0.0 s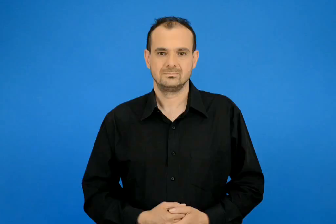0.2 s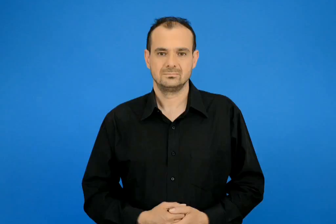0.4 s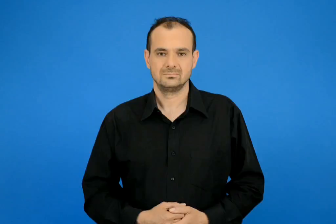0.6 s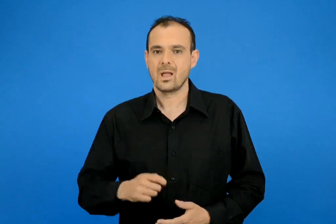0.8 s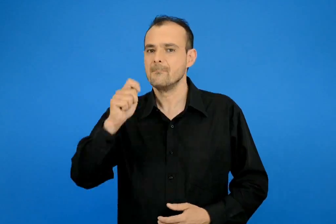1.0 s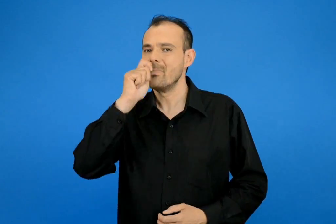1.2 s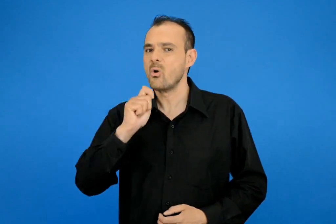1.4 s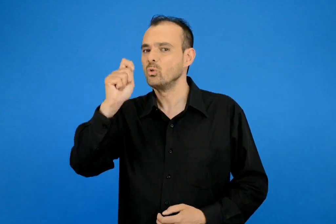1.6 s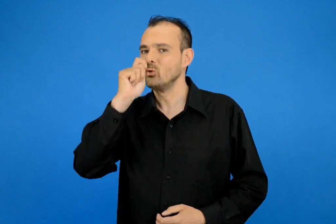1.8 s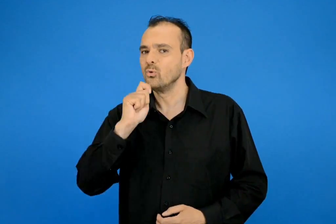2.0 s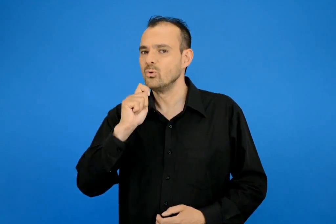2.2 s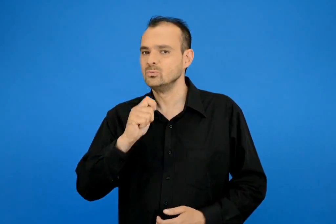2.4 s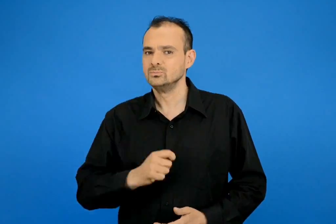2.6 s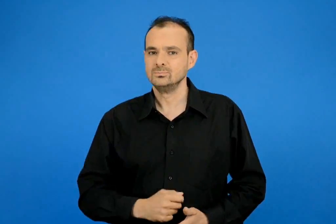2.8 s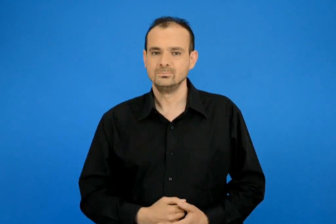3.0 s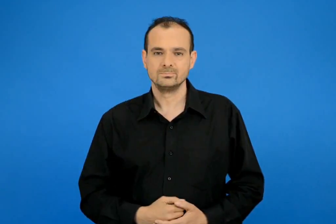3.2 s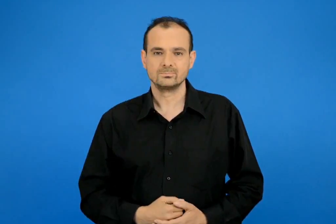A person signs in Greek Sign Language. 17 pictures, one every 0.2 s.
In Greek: παγωτό
